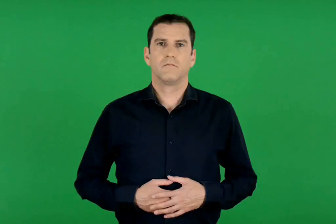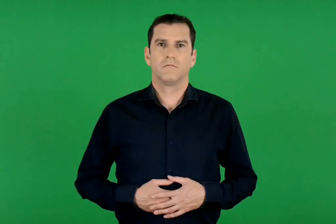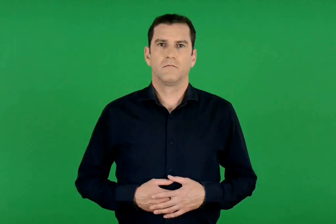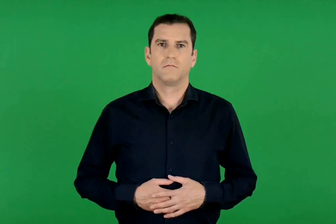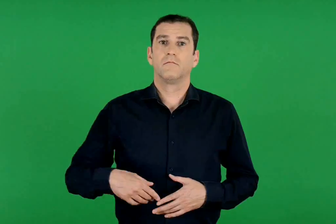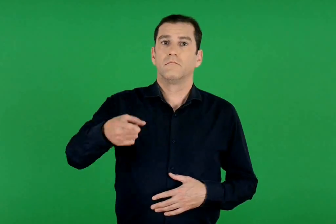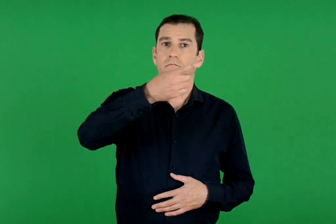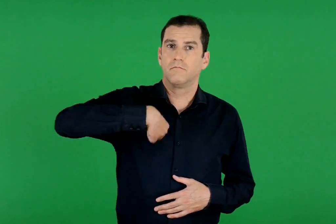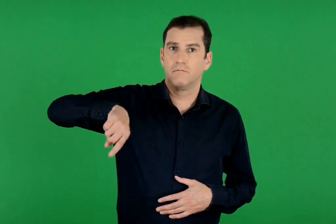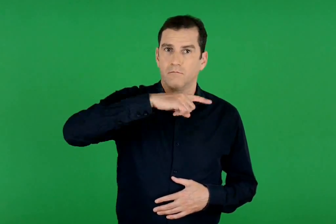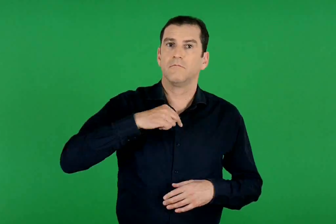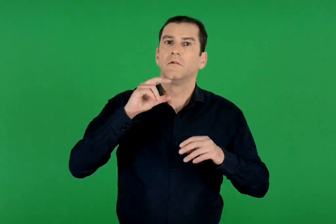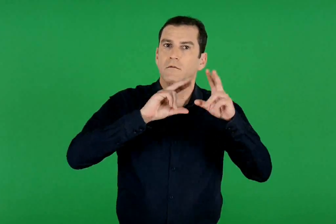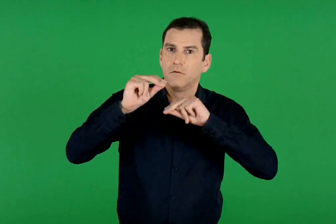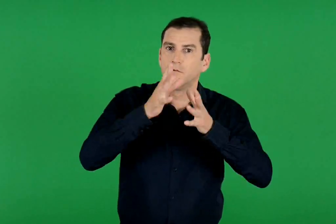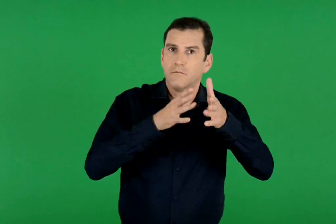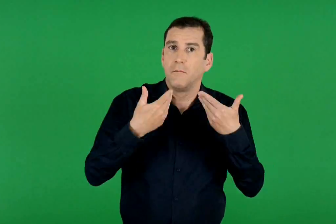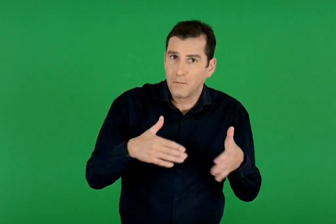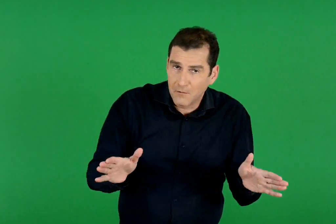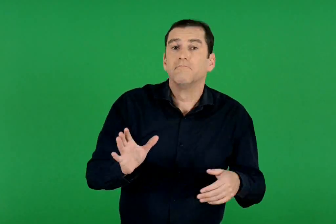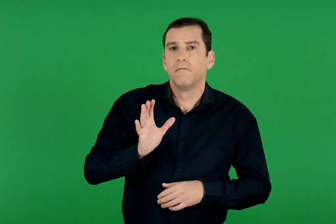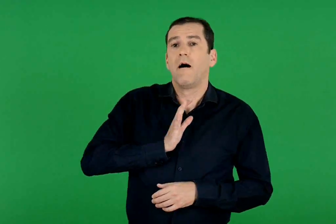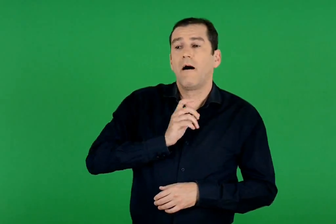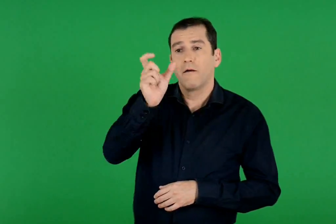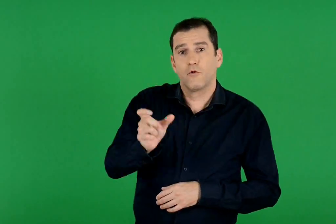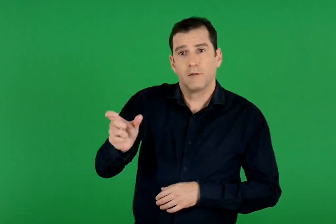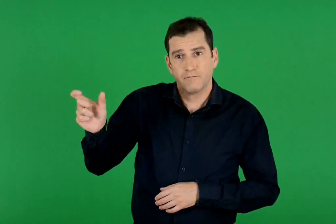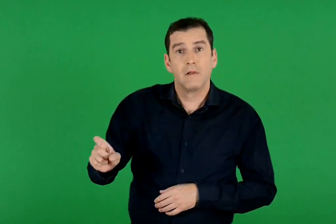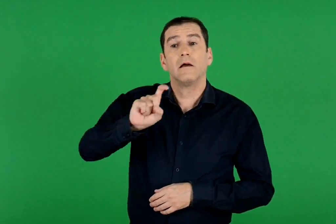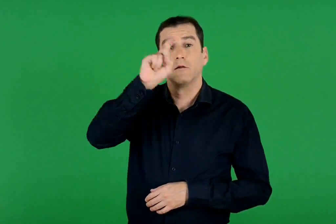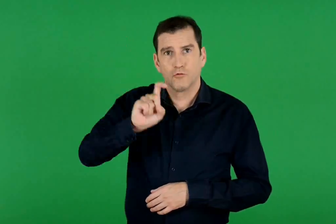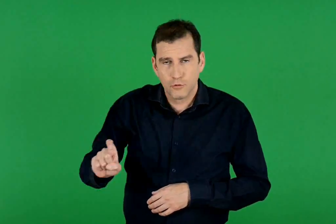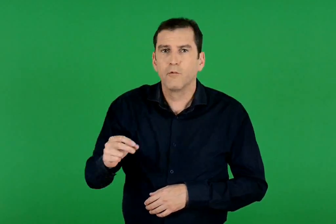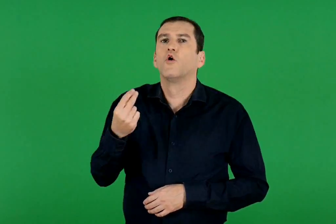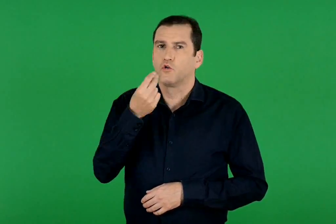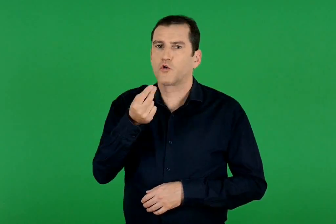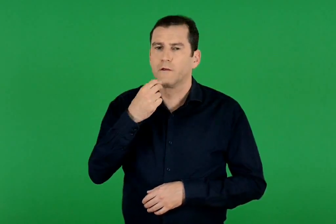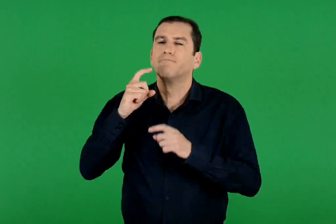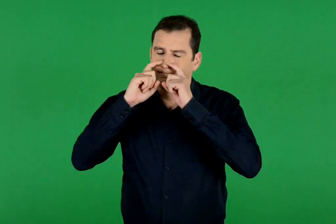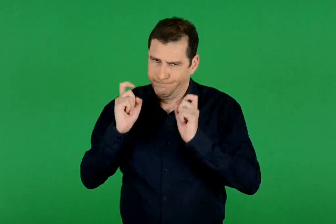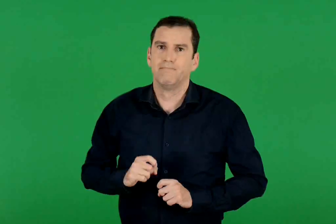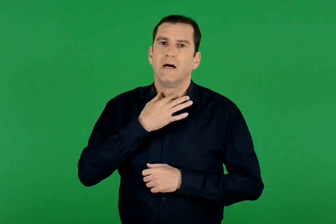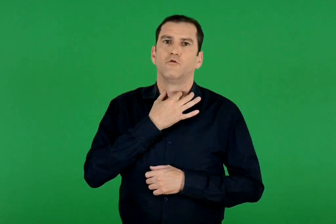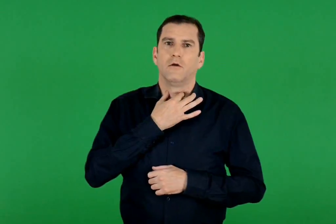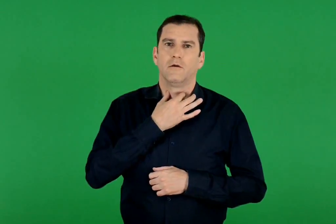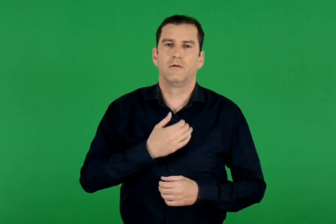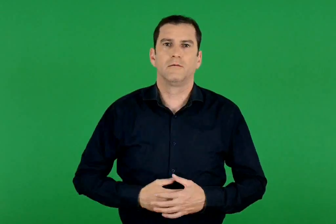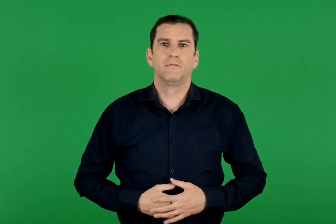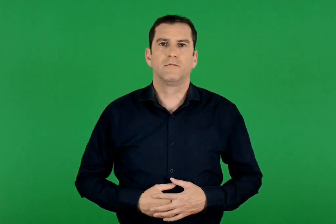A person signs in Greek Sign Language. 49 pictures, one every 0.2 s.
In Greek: συζητήσαμε ότι οι άνθρωποι για να ζουν χρειάζονται τροφή
